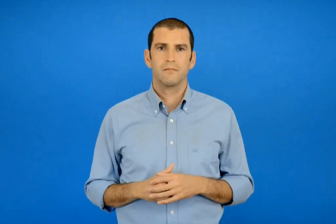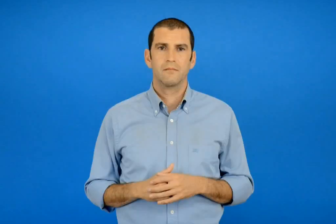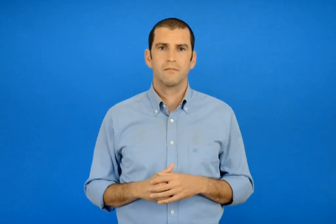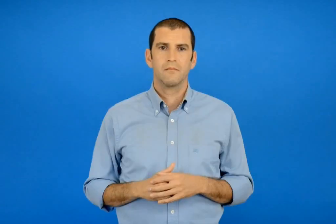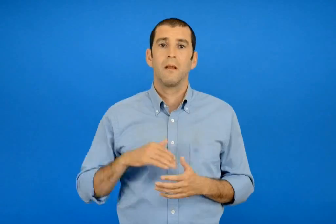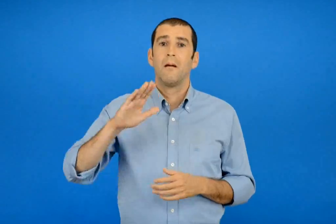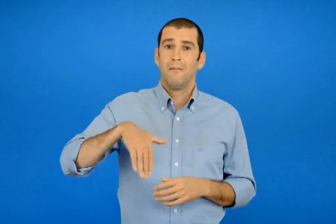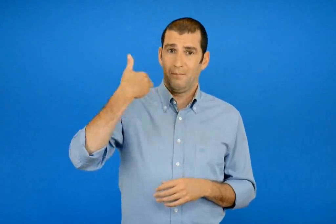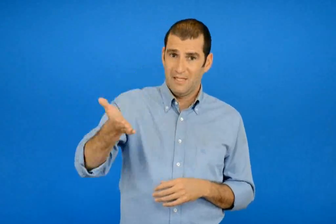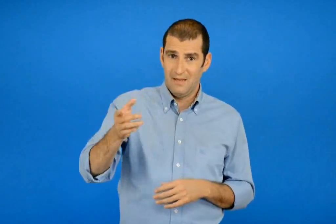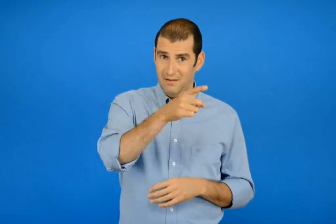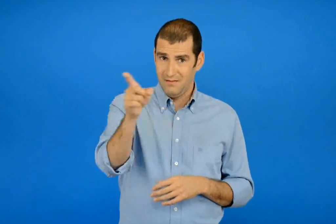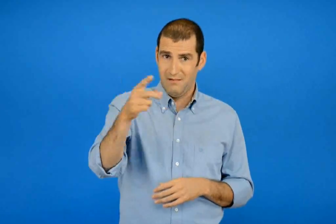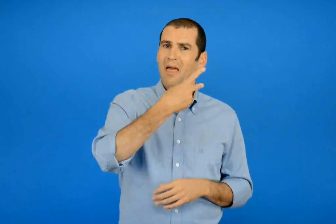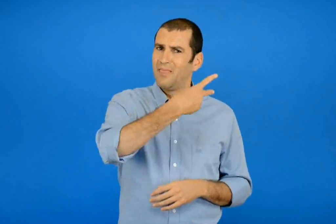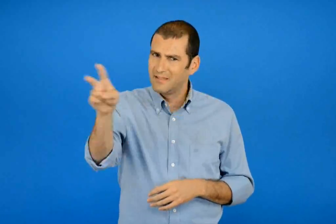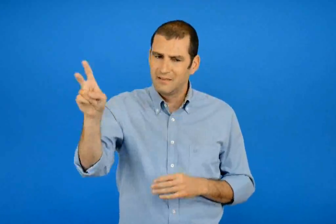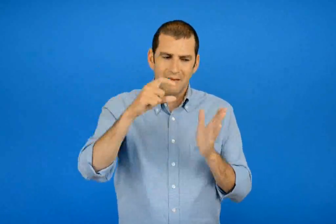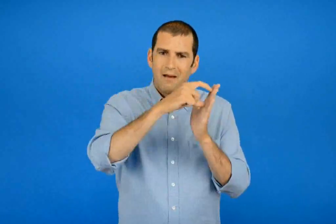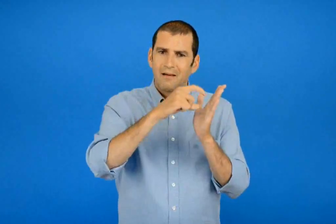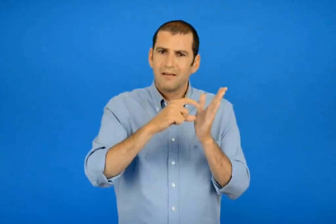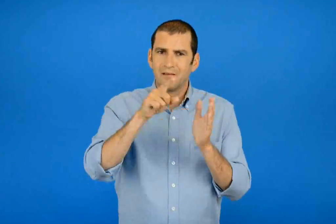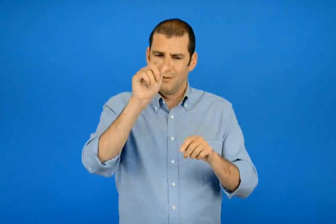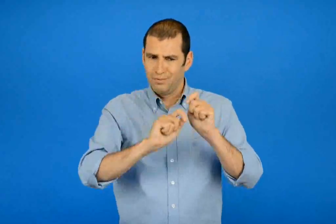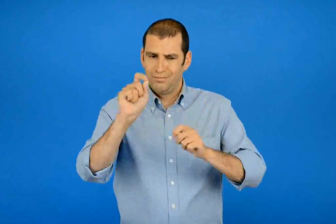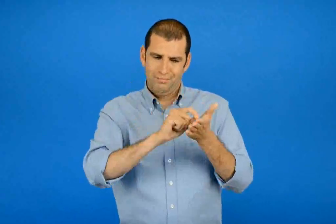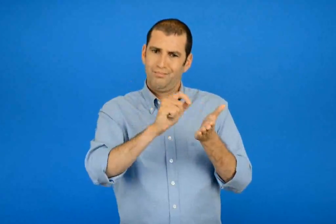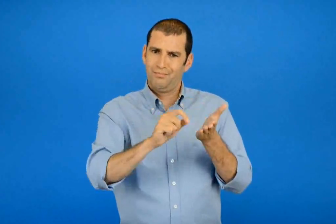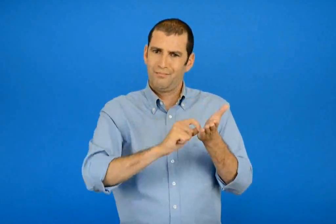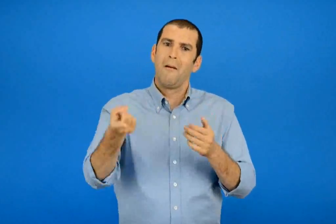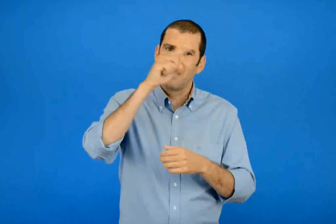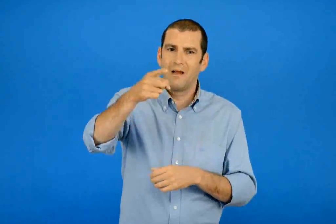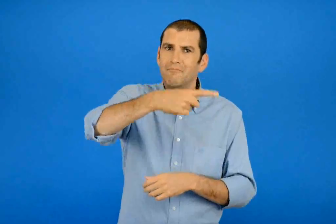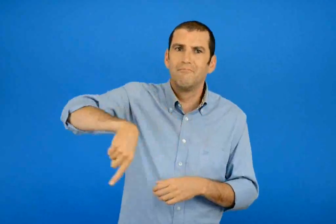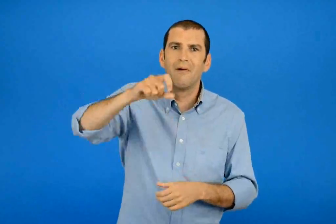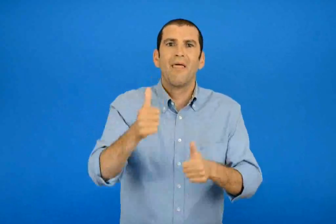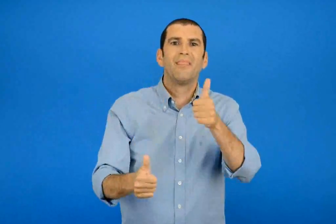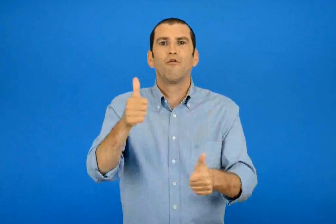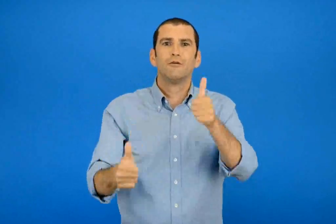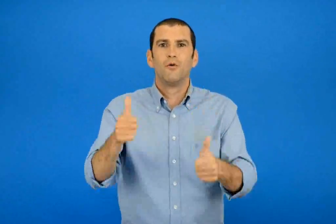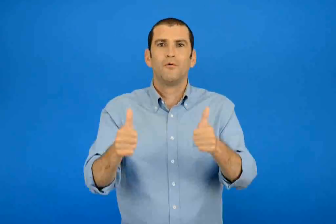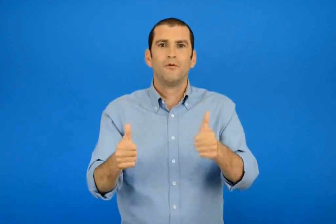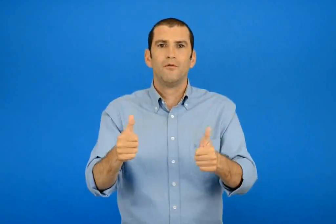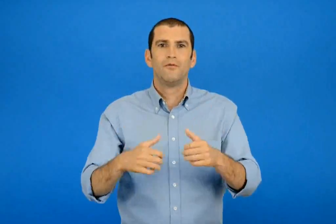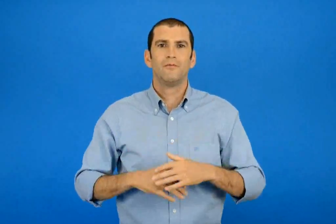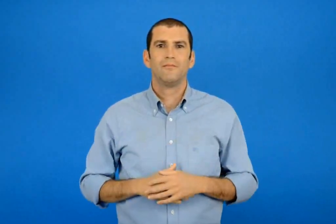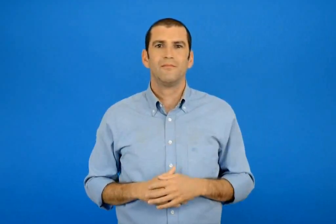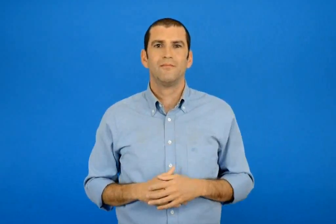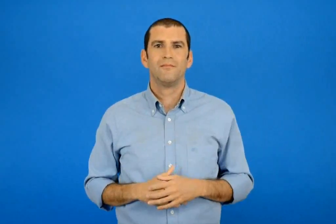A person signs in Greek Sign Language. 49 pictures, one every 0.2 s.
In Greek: έπειτα φτιάξτε και εσείς τις δίκες σας μικρές αγγελίες και κάντε διαγωνισμό
